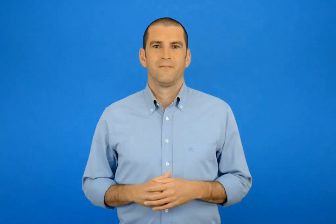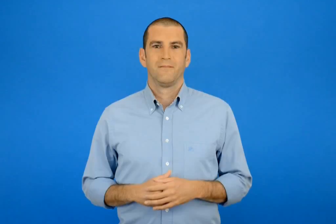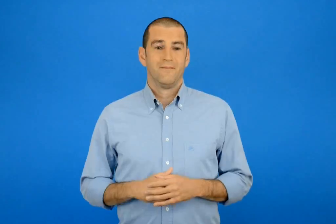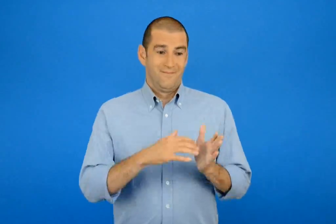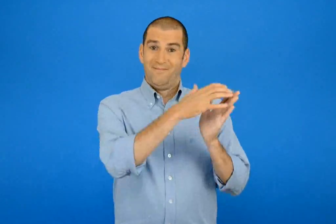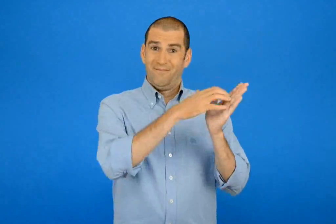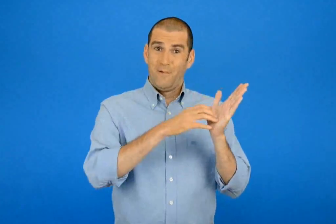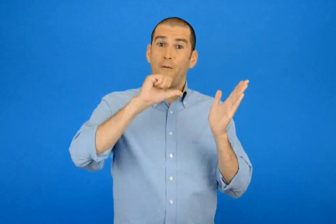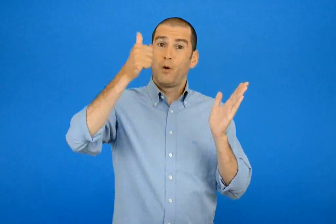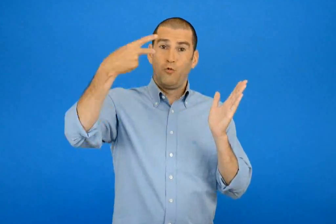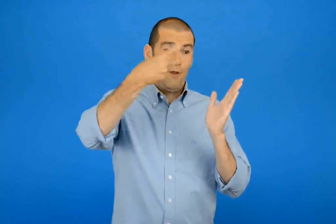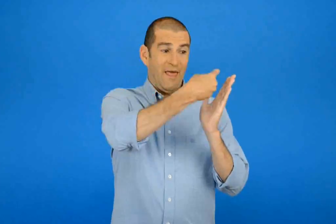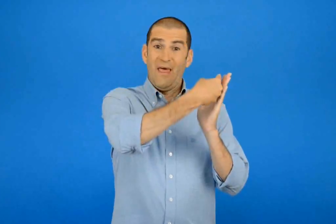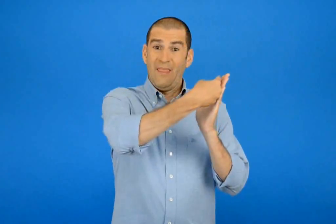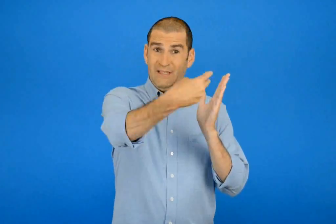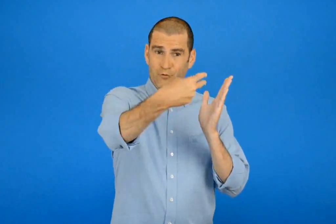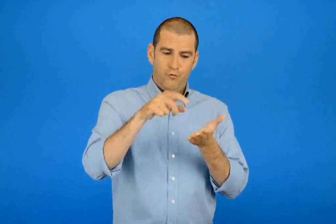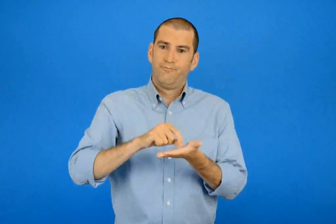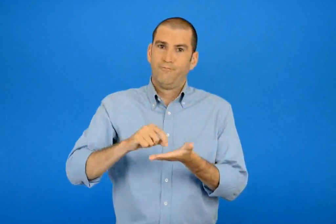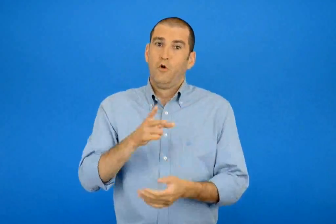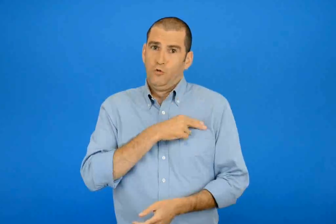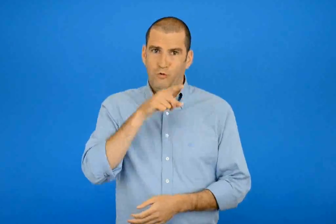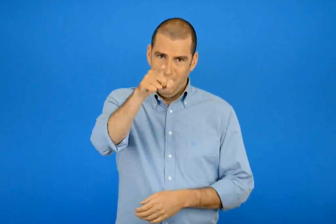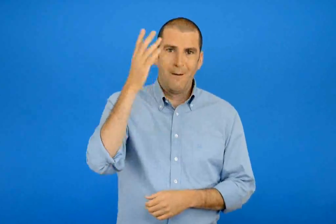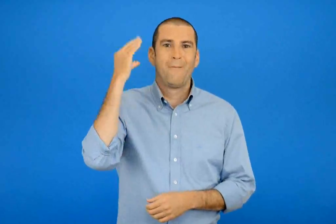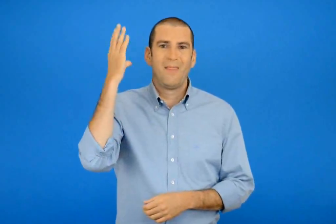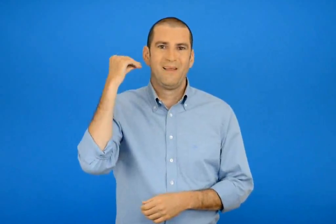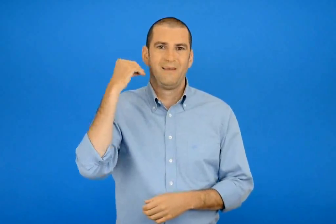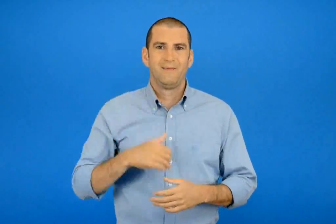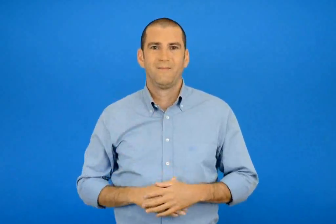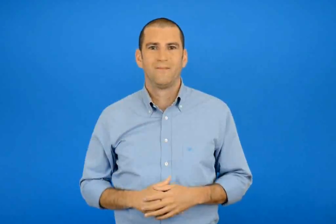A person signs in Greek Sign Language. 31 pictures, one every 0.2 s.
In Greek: μαθέ να γράφεις σωστά το πρώτο δίστιχο
